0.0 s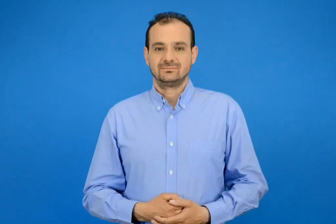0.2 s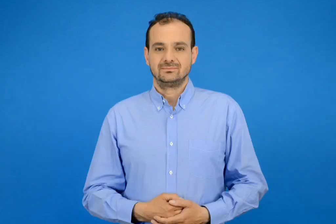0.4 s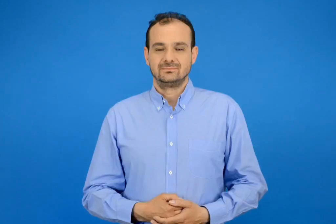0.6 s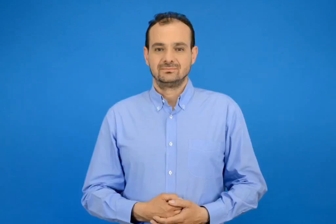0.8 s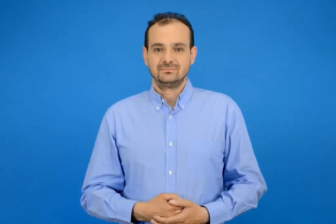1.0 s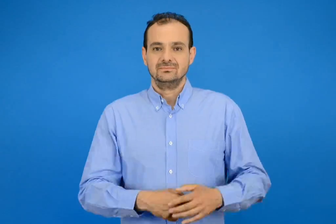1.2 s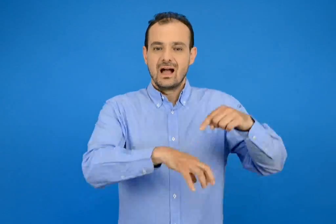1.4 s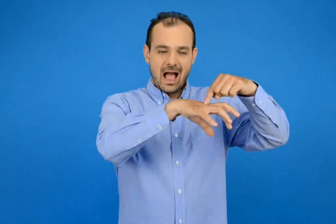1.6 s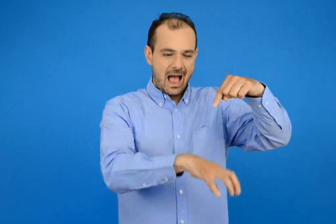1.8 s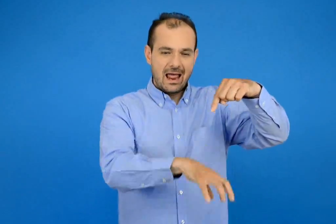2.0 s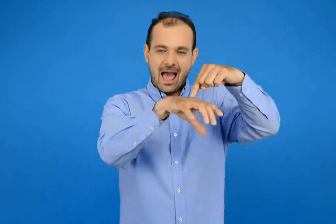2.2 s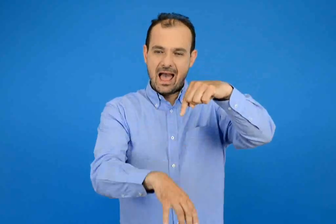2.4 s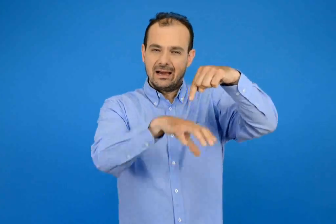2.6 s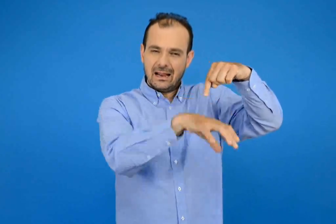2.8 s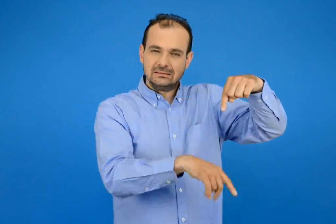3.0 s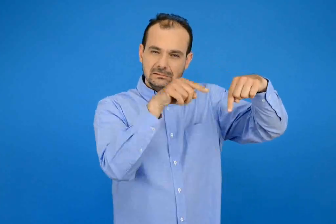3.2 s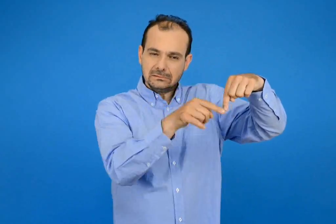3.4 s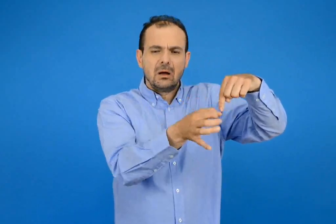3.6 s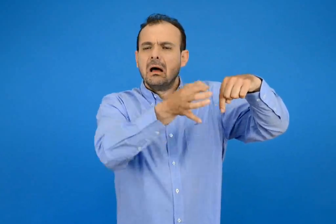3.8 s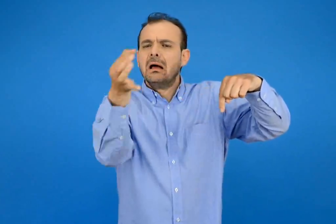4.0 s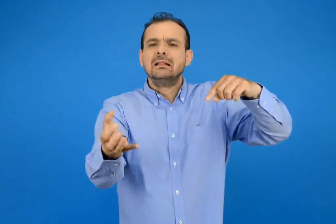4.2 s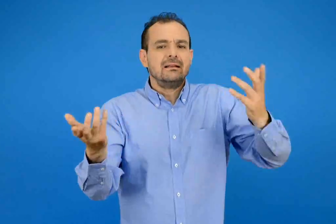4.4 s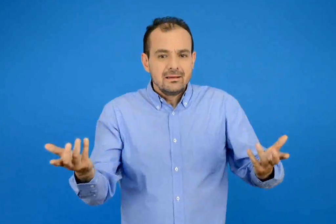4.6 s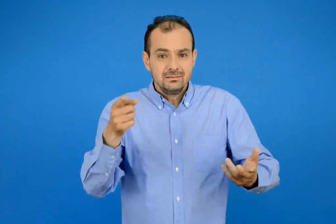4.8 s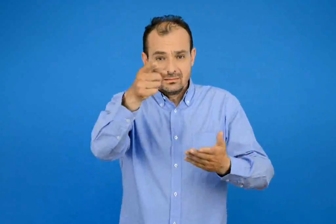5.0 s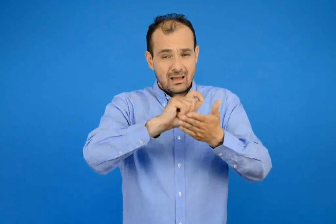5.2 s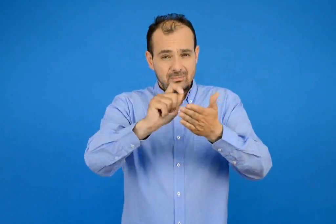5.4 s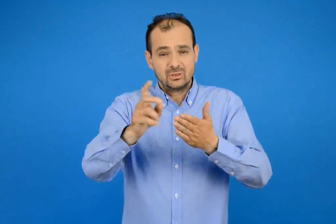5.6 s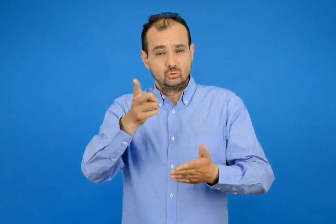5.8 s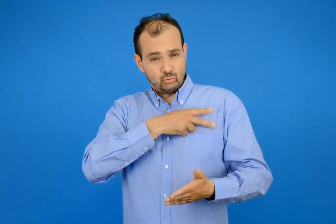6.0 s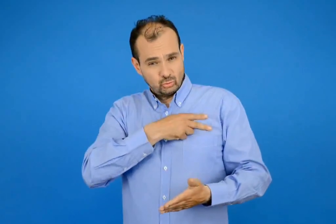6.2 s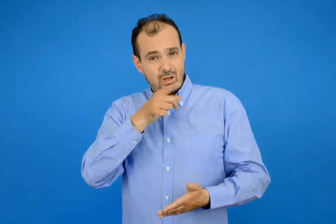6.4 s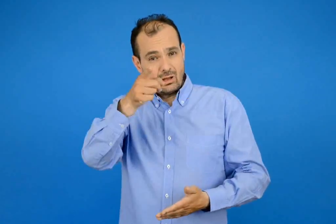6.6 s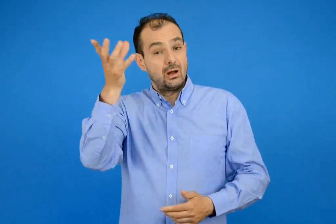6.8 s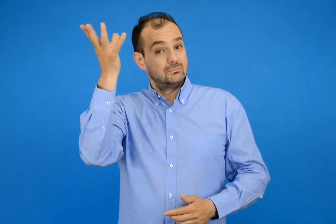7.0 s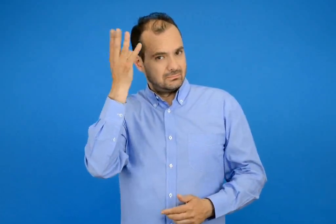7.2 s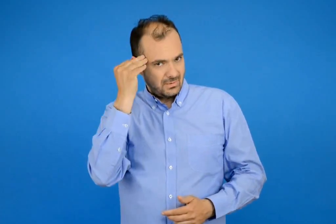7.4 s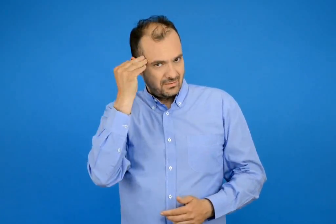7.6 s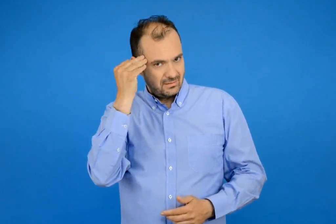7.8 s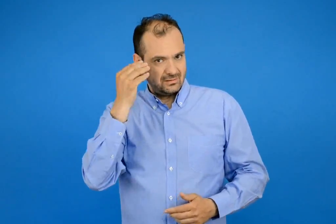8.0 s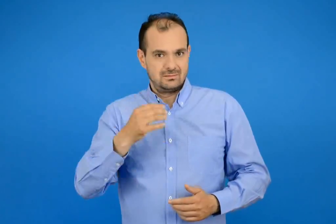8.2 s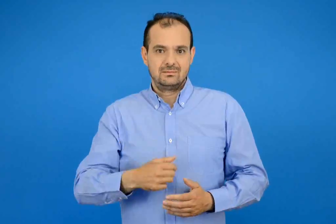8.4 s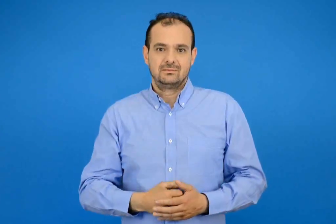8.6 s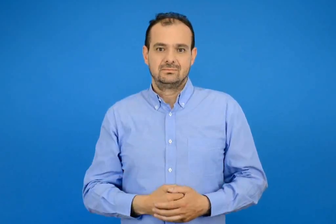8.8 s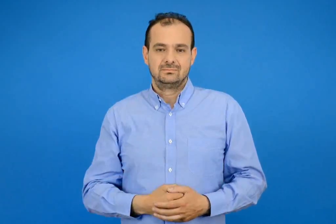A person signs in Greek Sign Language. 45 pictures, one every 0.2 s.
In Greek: μαθέ να γράφεις σωστά τι λένε οι αράχνες
